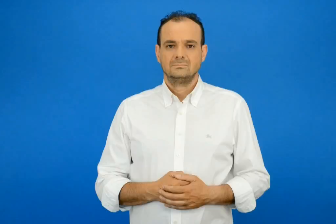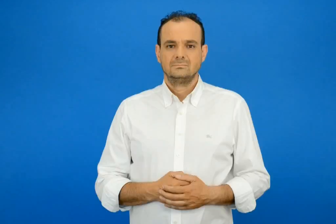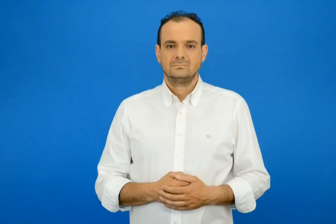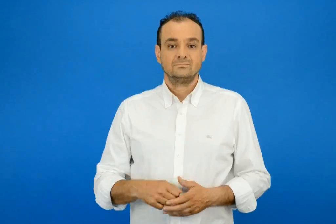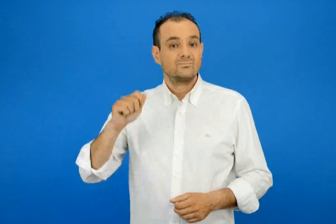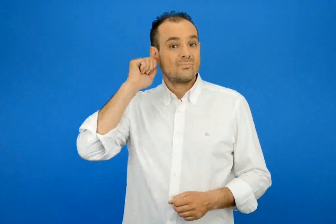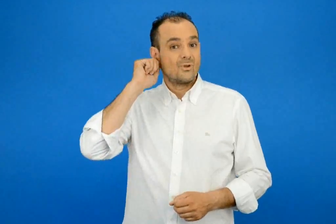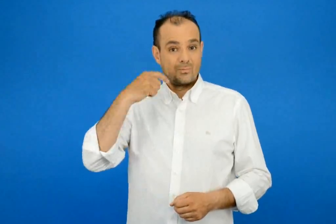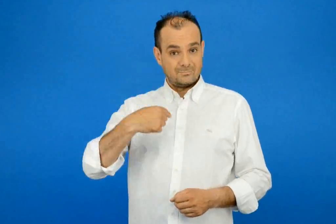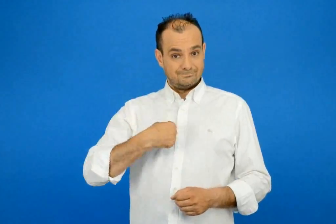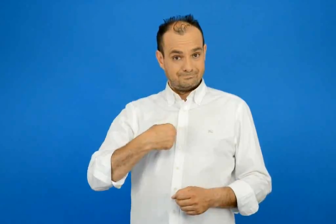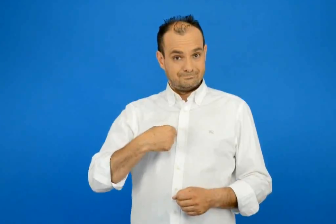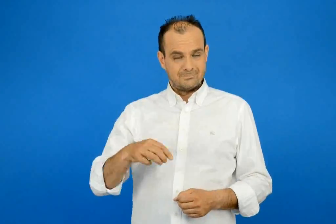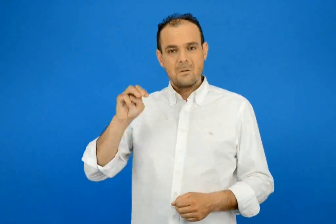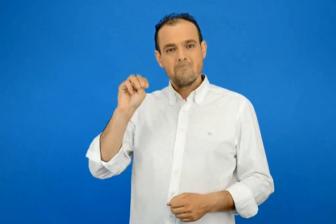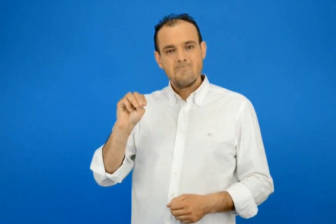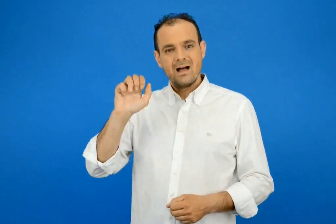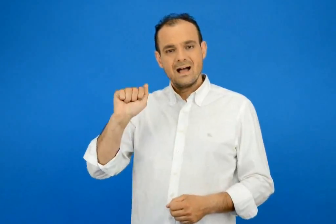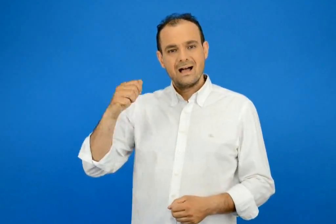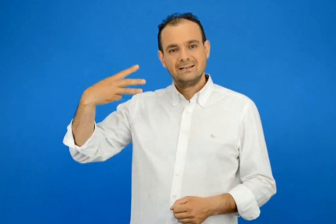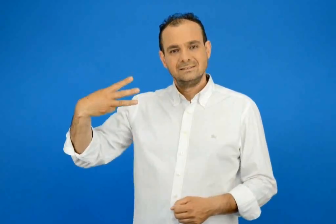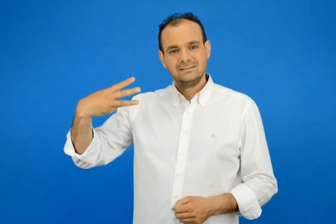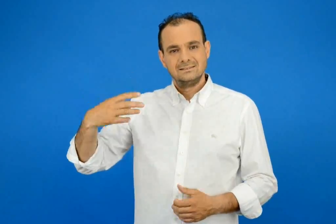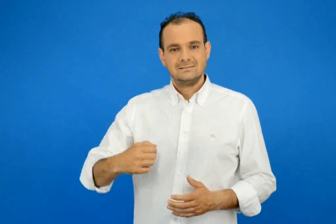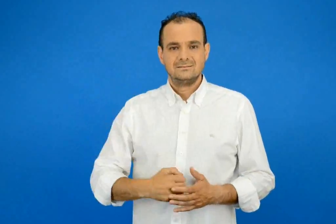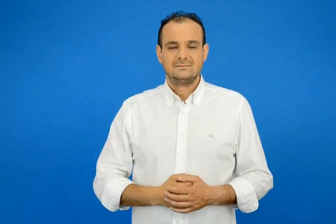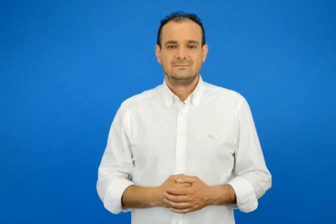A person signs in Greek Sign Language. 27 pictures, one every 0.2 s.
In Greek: ονομάζομαι μαξ
